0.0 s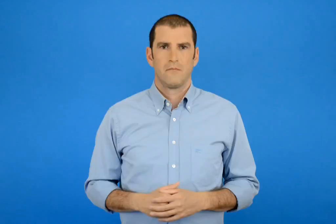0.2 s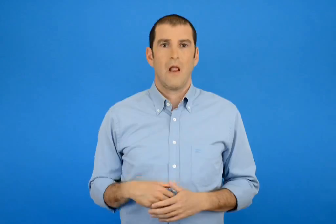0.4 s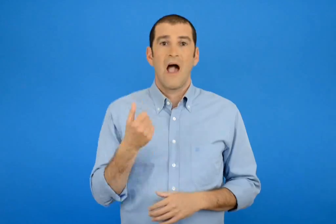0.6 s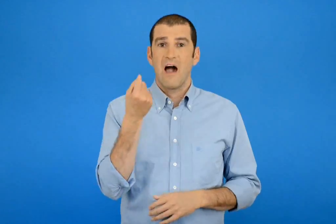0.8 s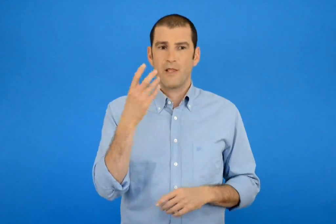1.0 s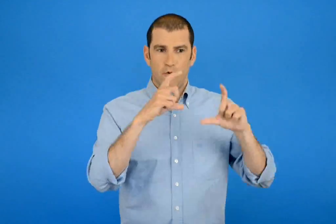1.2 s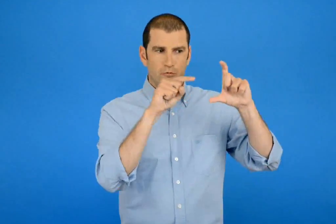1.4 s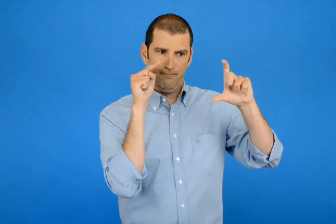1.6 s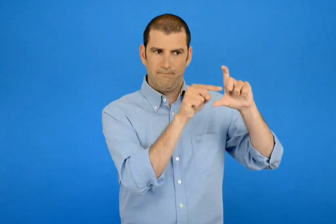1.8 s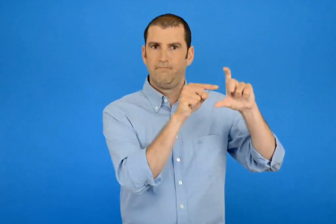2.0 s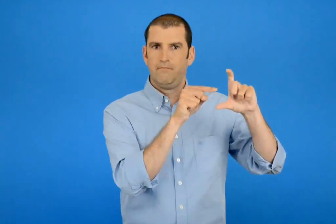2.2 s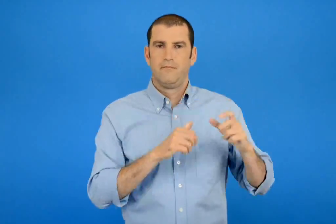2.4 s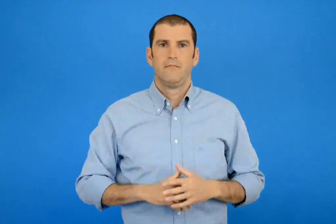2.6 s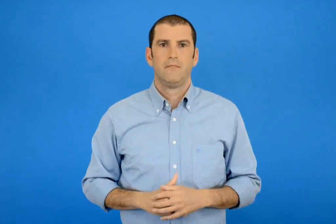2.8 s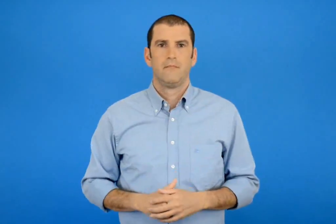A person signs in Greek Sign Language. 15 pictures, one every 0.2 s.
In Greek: αριθμός - στόχος
